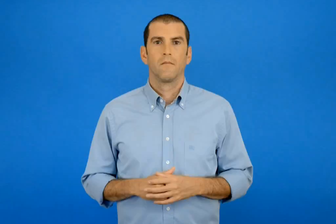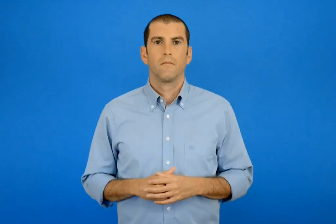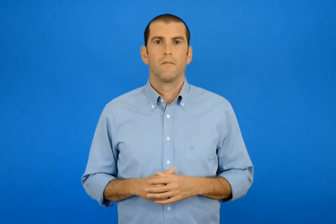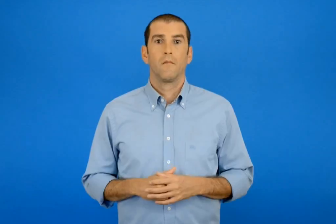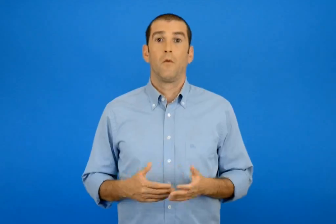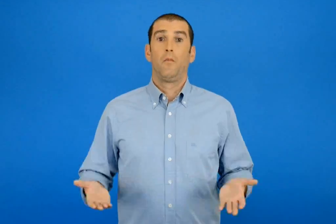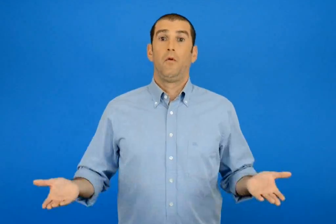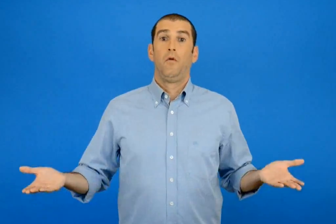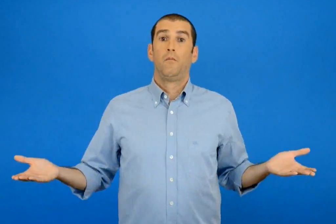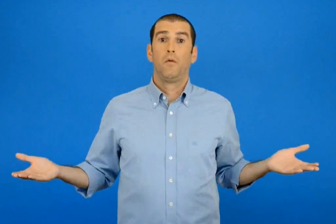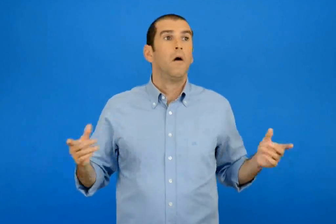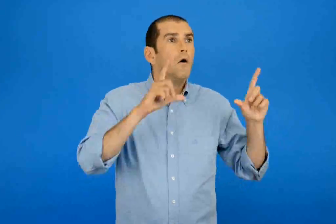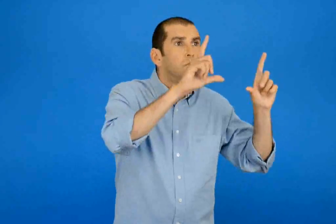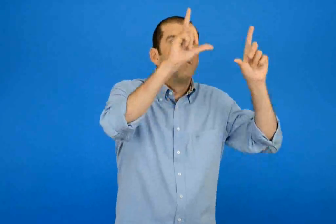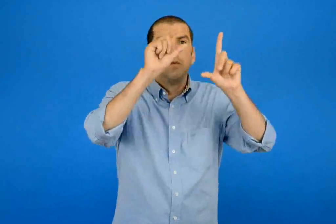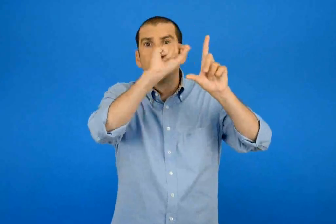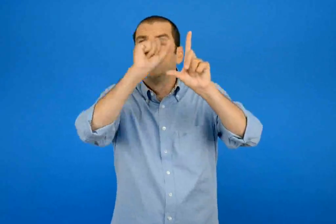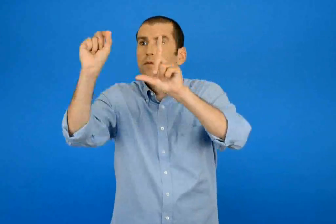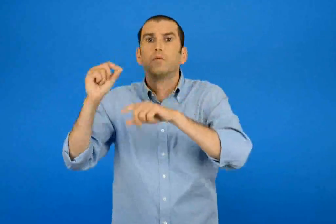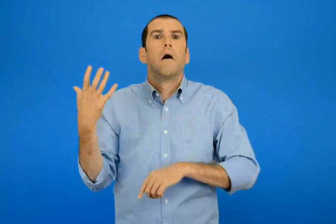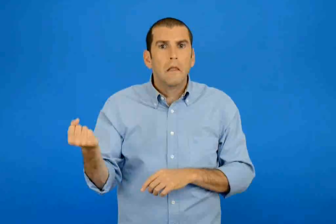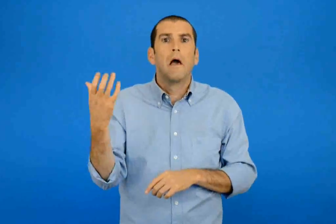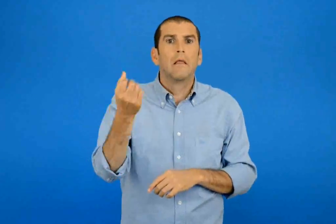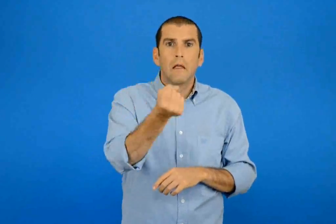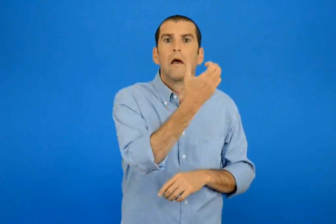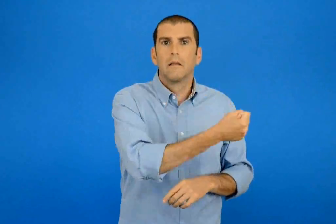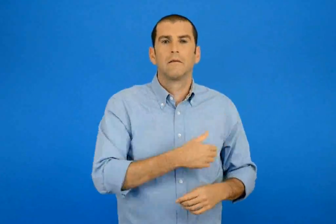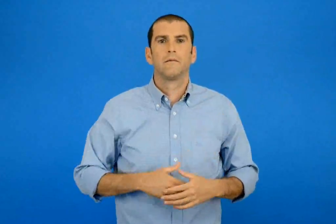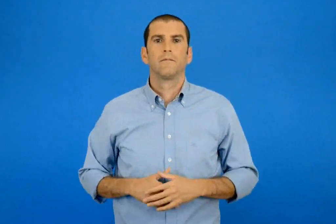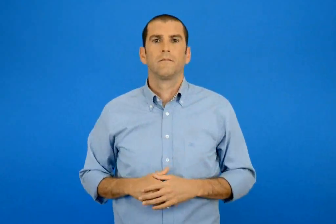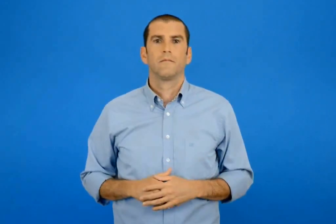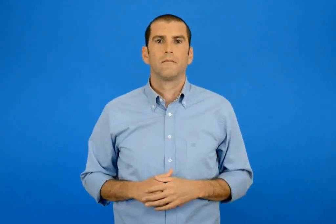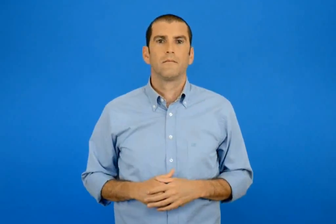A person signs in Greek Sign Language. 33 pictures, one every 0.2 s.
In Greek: ποπό παντού κάτι είναι γραμμένο
